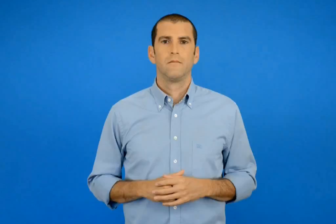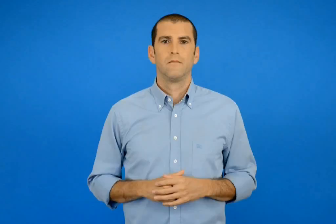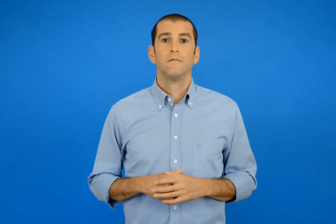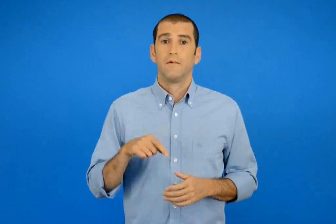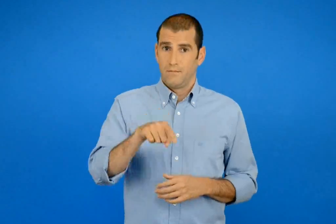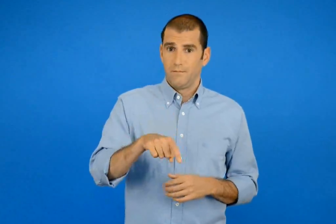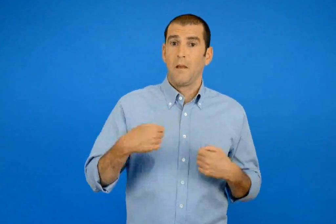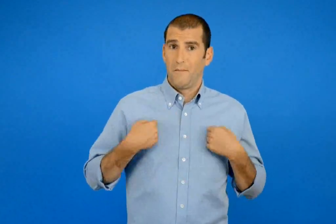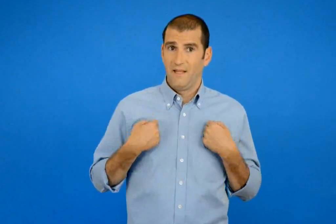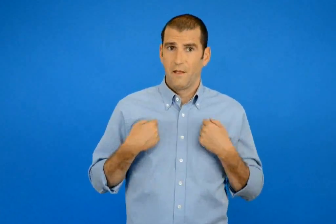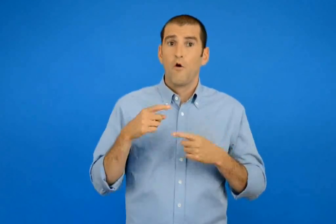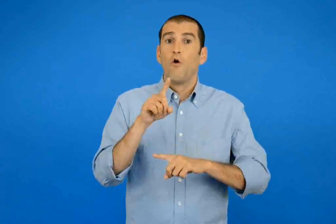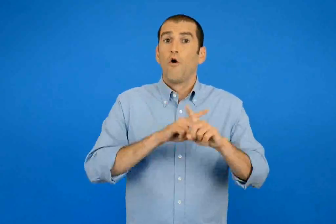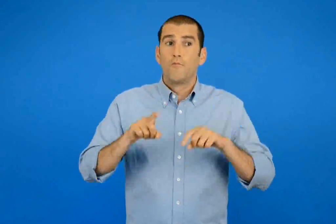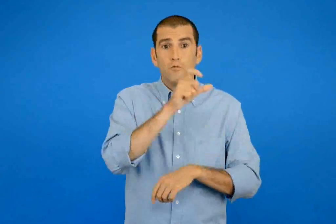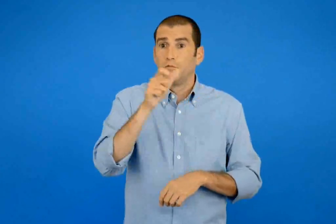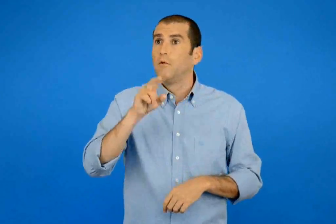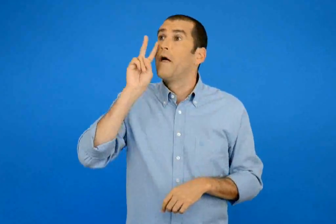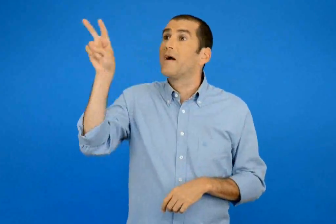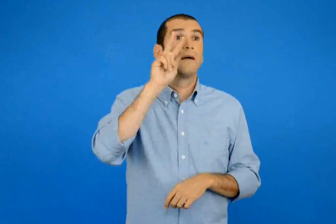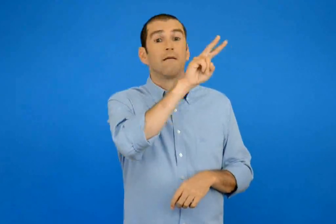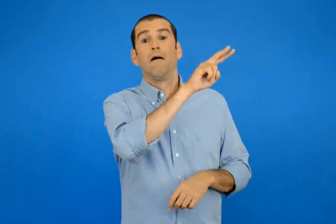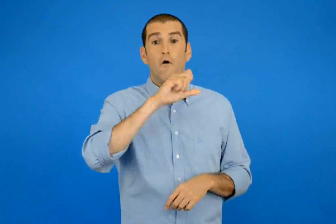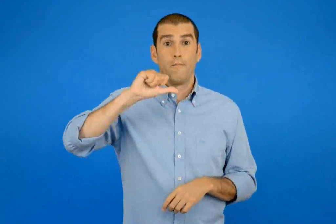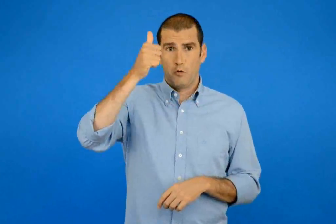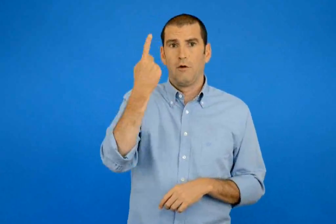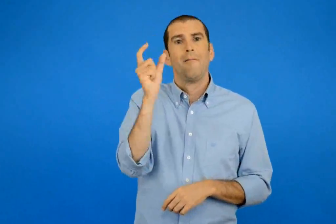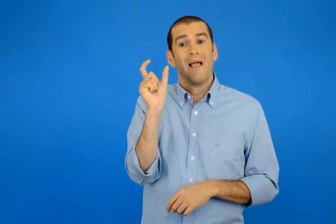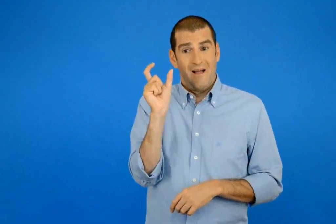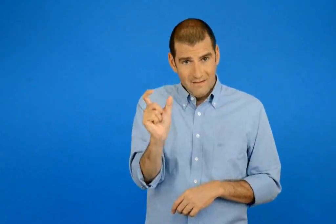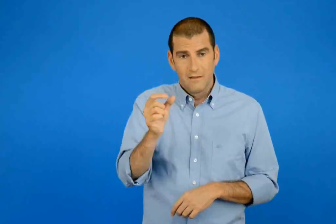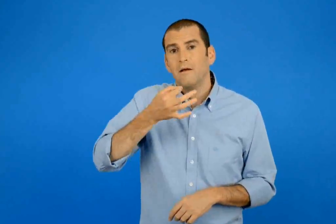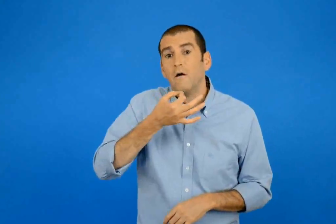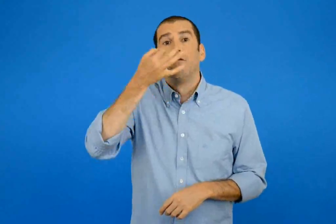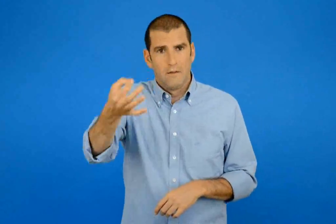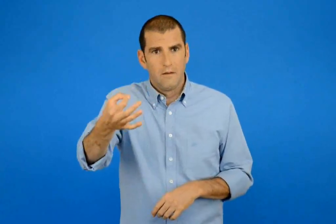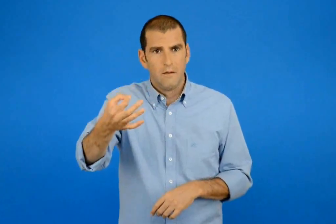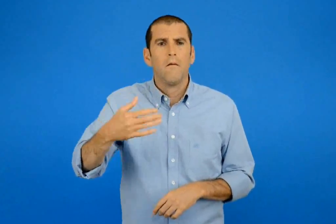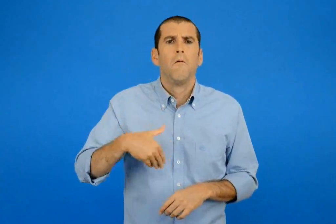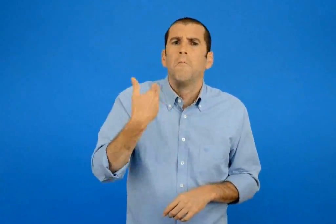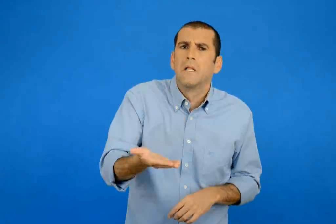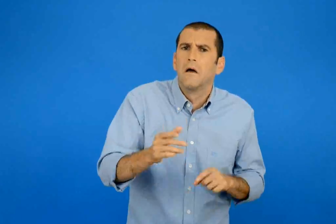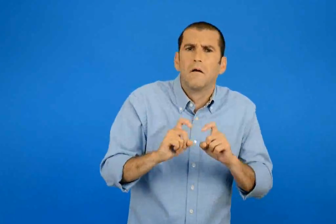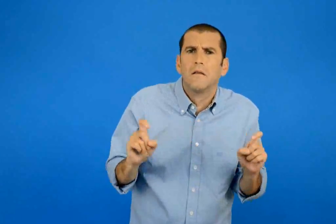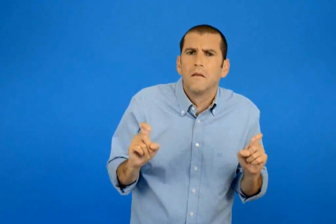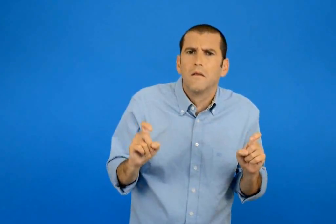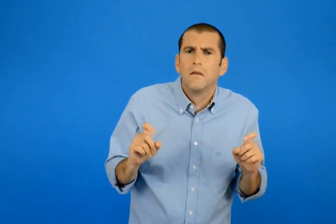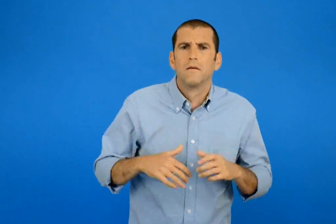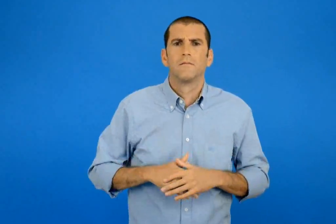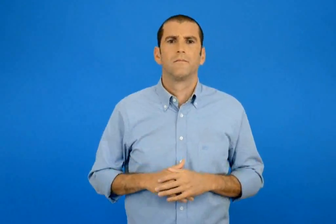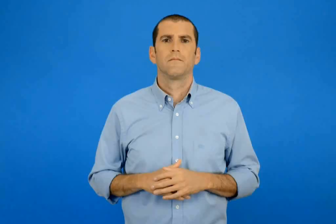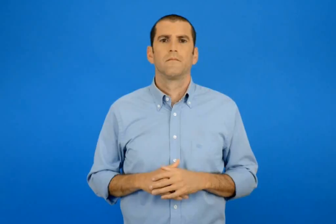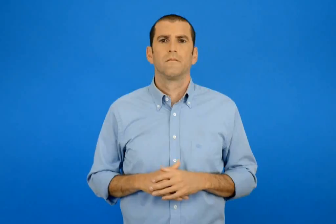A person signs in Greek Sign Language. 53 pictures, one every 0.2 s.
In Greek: σε αυτό το παιχνίδι οποίος διαβάσει πρώτος μια λέξη τη λέει φωναχτά και μετά τι ;
